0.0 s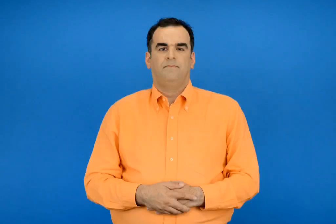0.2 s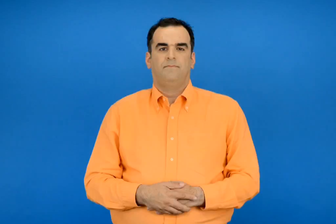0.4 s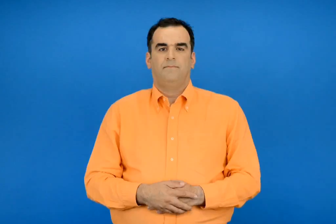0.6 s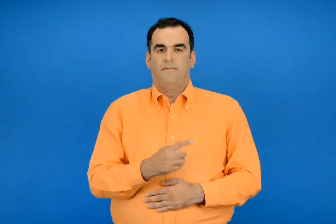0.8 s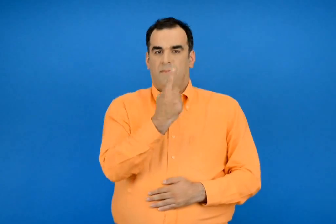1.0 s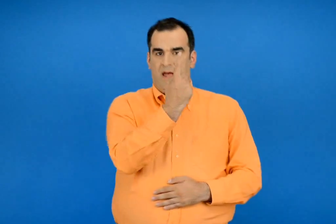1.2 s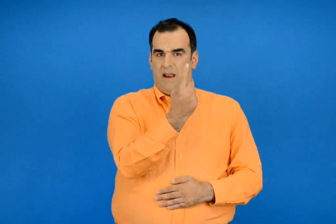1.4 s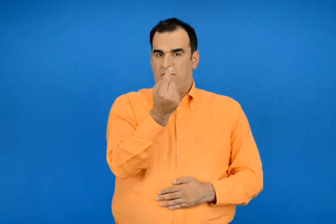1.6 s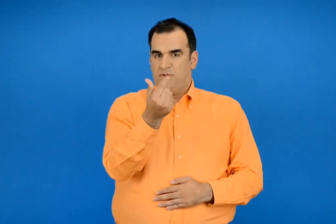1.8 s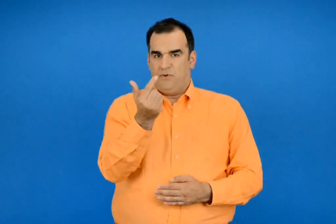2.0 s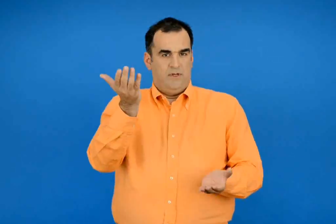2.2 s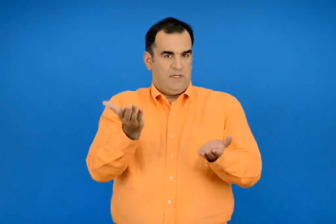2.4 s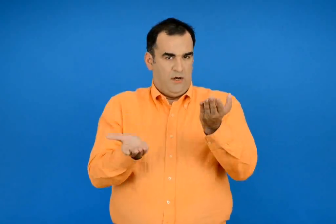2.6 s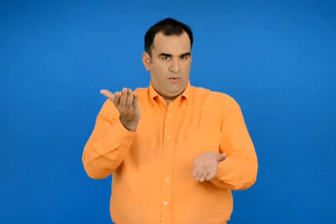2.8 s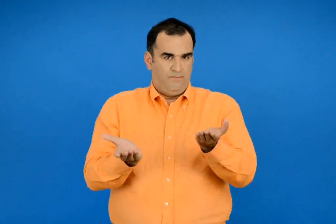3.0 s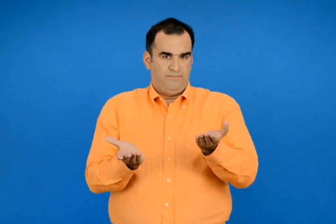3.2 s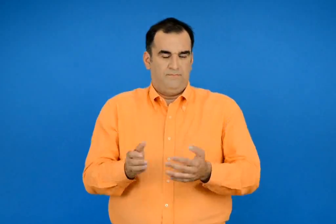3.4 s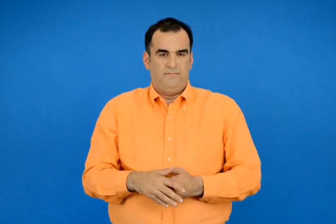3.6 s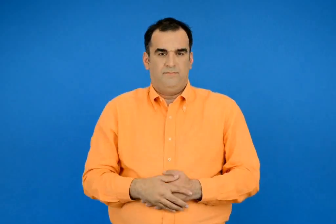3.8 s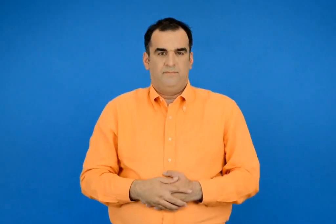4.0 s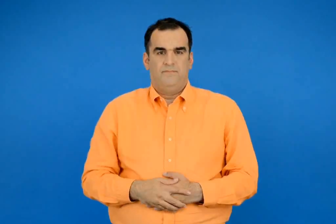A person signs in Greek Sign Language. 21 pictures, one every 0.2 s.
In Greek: ενάμισι κιλό
